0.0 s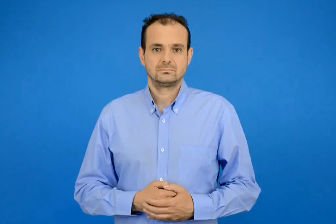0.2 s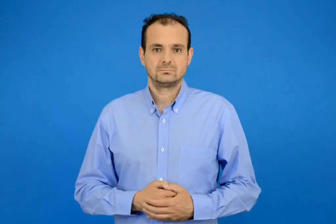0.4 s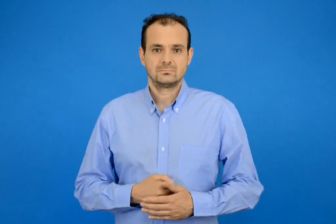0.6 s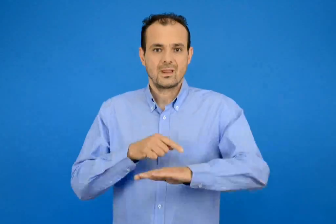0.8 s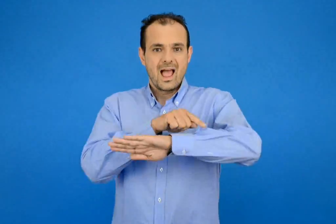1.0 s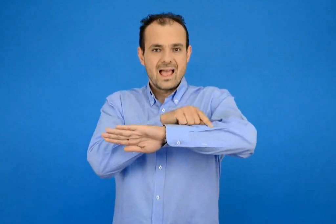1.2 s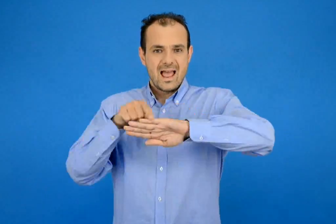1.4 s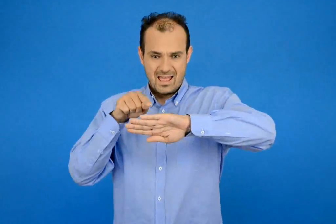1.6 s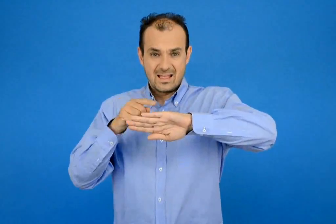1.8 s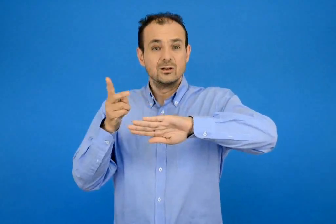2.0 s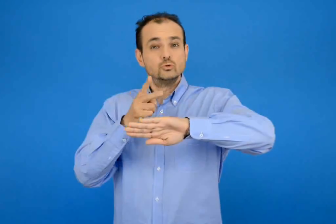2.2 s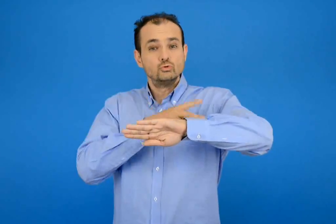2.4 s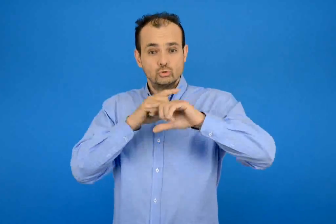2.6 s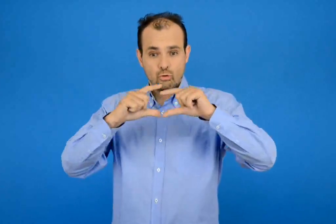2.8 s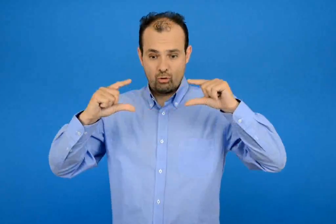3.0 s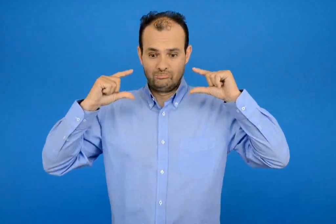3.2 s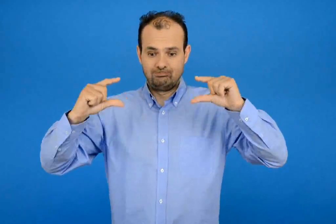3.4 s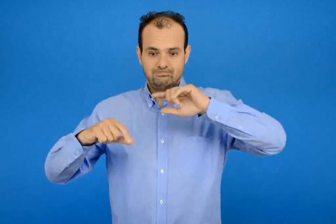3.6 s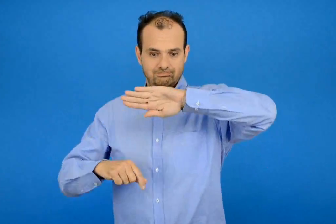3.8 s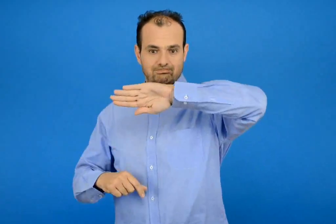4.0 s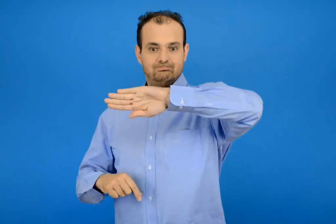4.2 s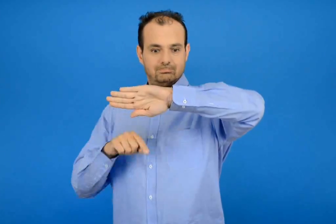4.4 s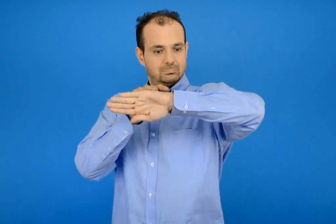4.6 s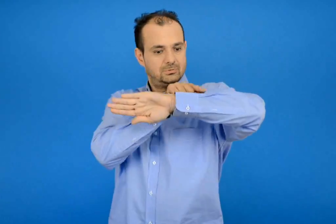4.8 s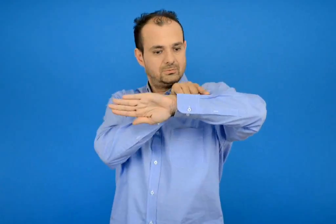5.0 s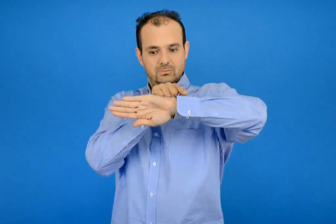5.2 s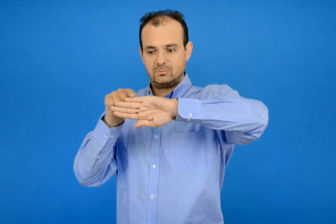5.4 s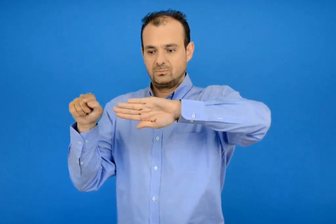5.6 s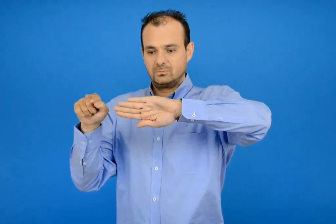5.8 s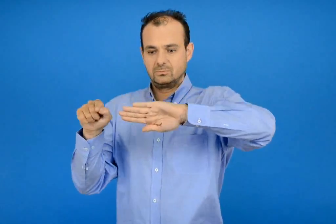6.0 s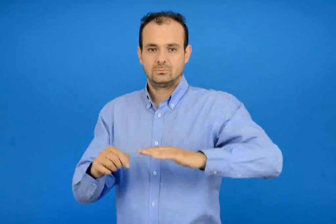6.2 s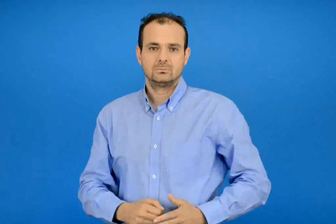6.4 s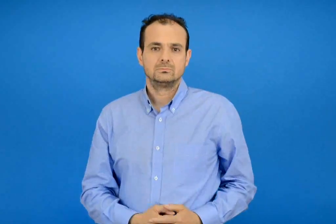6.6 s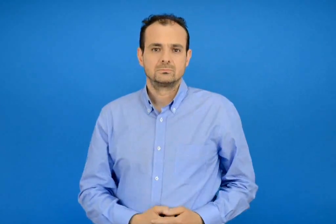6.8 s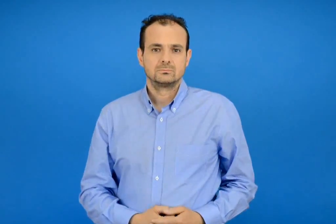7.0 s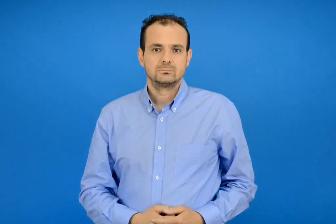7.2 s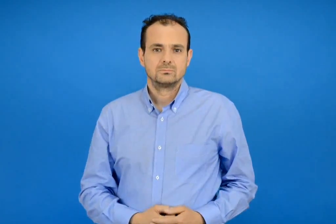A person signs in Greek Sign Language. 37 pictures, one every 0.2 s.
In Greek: για να χαράξω μια ευθεία γραμμή τοποθετώ σωστά το χάρακα
